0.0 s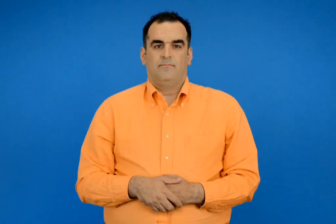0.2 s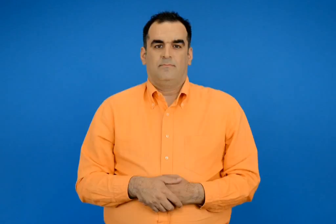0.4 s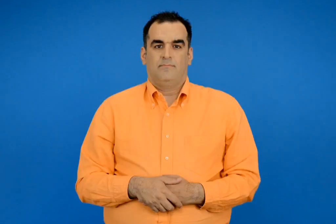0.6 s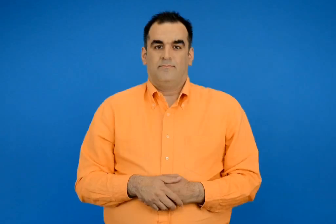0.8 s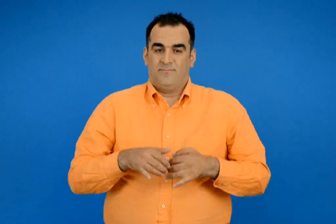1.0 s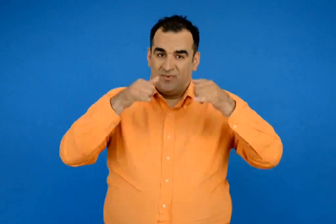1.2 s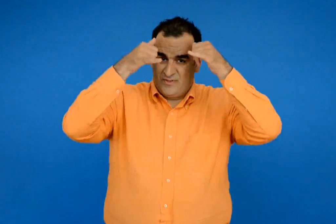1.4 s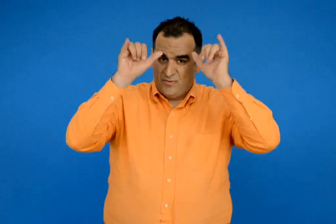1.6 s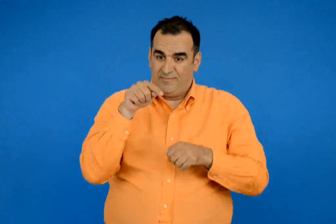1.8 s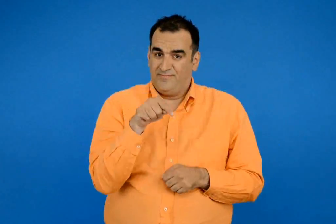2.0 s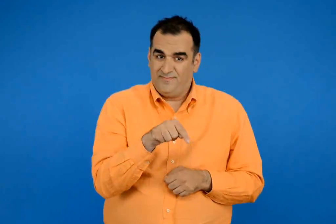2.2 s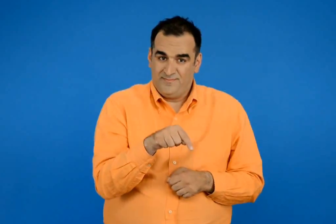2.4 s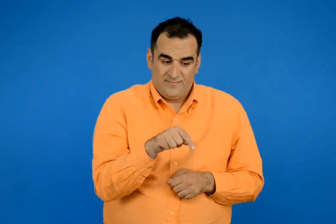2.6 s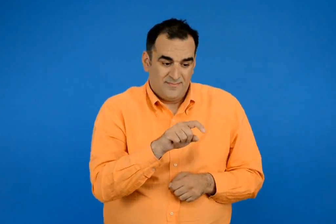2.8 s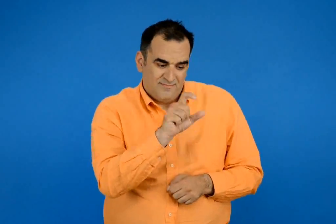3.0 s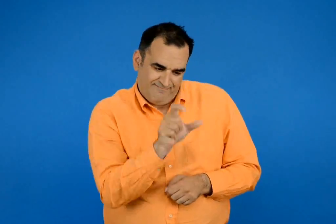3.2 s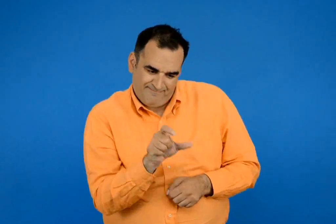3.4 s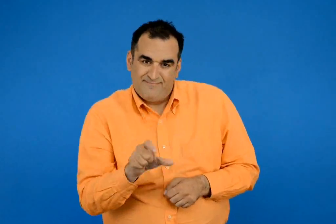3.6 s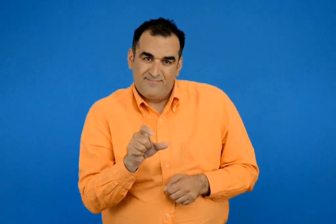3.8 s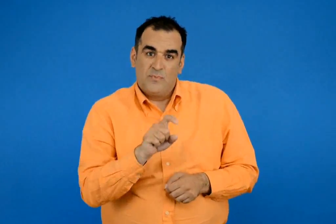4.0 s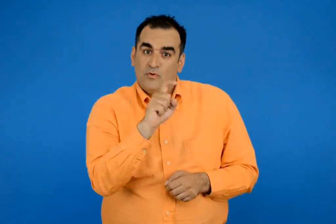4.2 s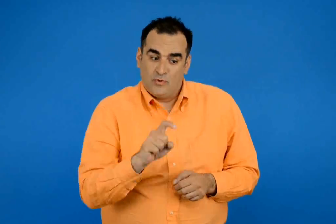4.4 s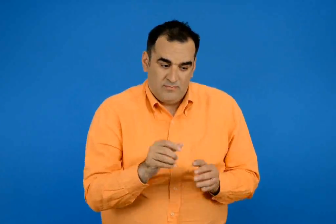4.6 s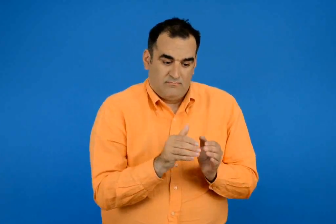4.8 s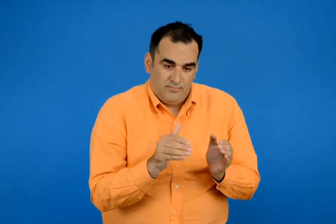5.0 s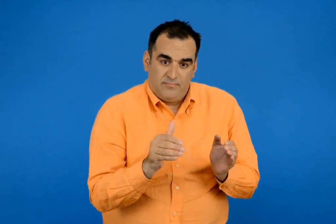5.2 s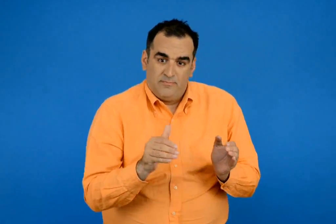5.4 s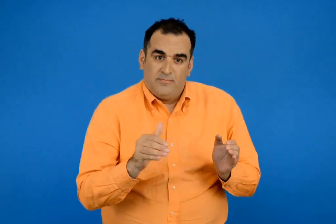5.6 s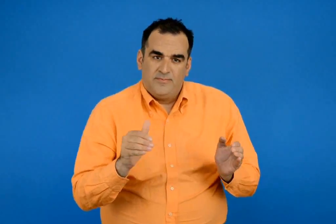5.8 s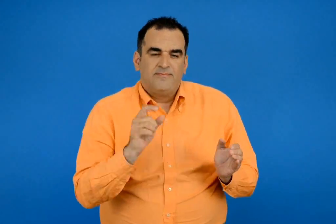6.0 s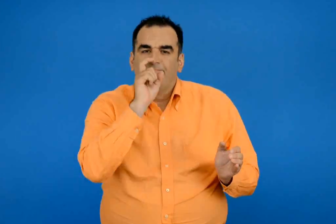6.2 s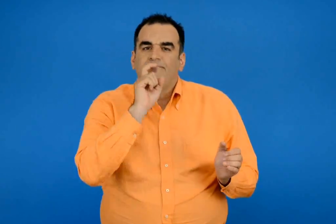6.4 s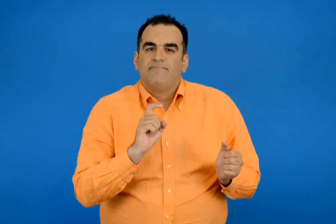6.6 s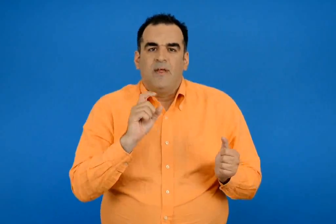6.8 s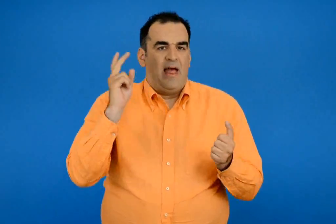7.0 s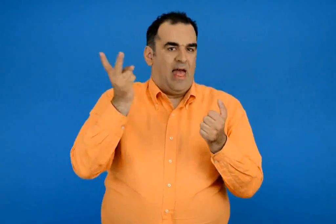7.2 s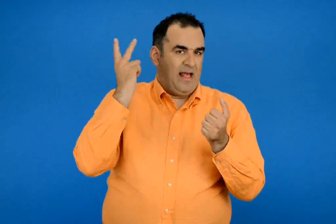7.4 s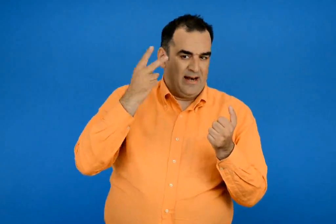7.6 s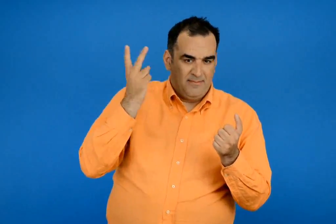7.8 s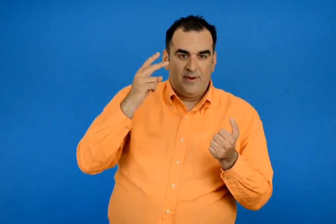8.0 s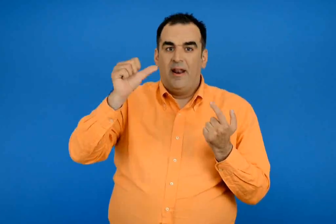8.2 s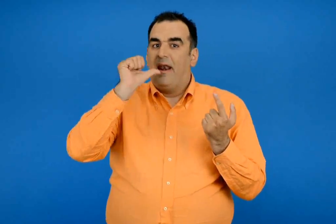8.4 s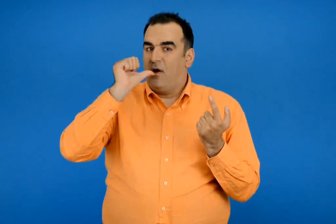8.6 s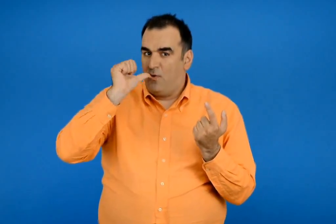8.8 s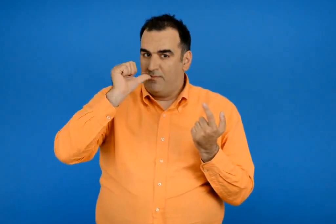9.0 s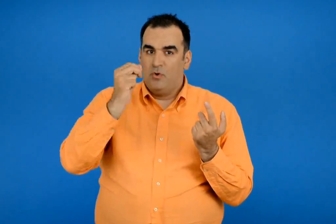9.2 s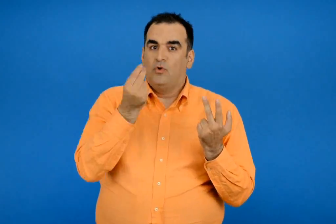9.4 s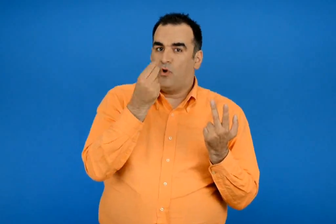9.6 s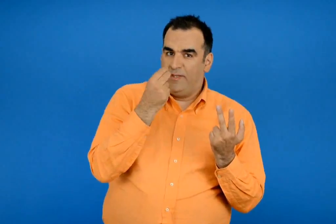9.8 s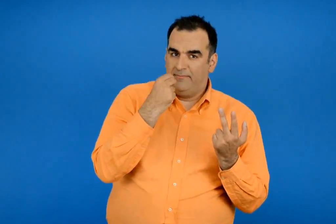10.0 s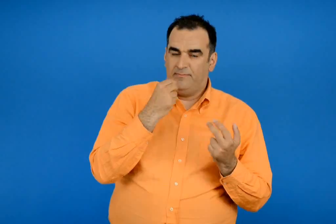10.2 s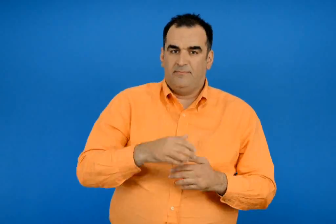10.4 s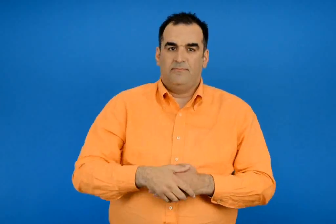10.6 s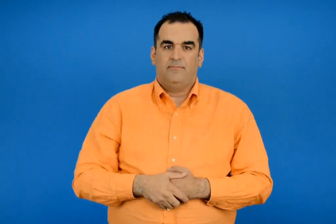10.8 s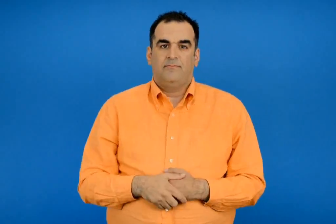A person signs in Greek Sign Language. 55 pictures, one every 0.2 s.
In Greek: για να μεγαλώσει και να ζήσει κάθε ζώο χρειάζεται αέρα νερό και τροφή
